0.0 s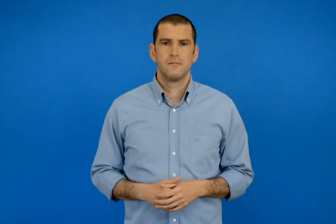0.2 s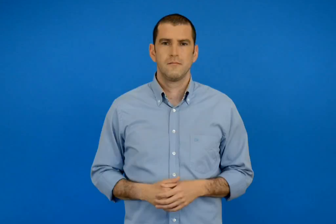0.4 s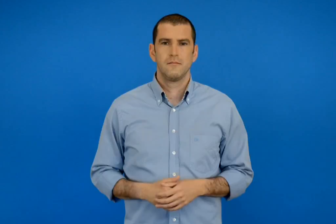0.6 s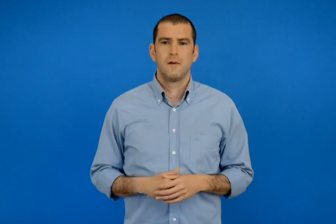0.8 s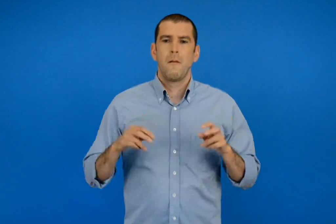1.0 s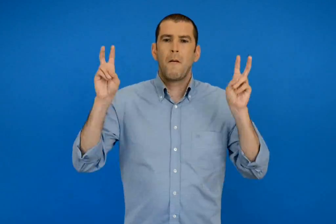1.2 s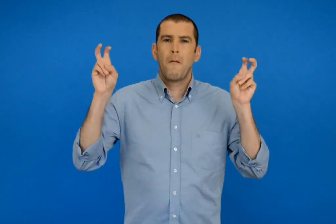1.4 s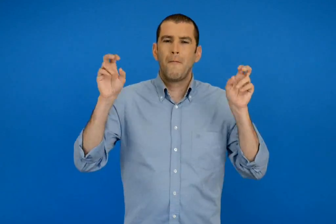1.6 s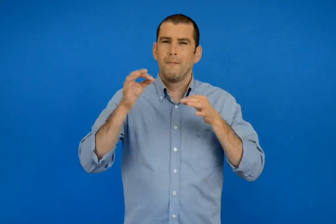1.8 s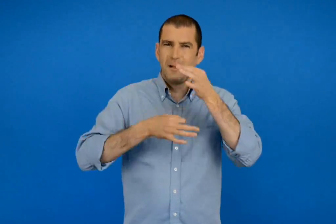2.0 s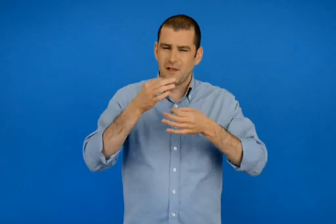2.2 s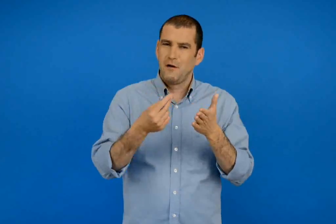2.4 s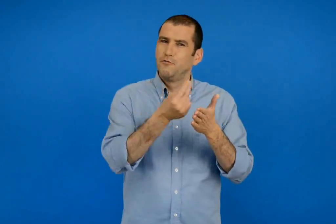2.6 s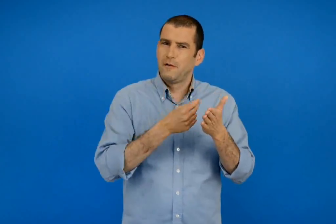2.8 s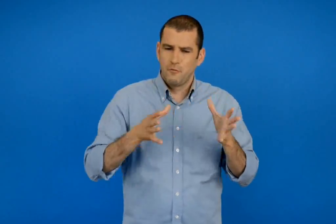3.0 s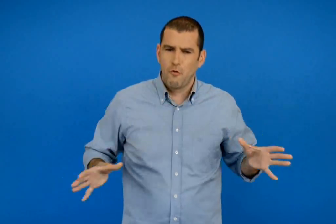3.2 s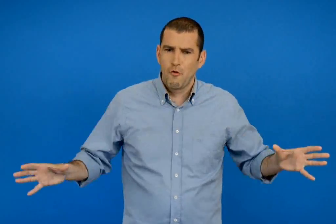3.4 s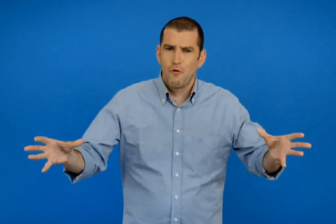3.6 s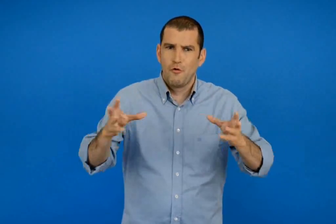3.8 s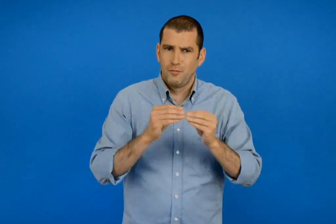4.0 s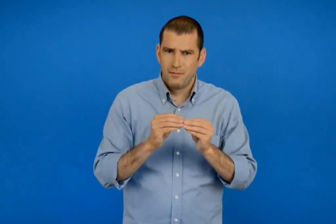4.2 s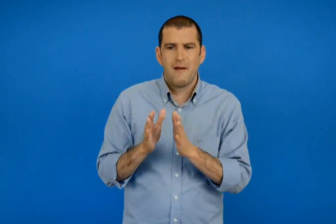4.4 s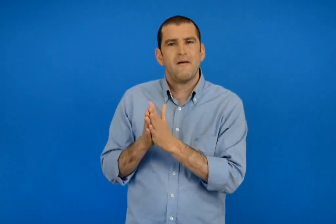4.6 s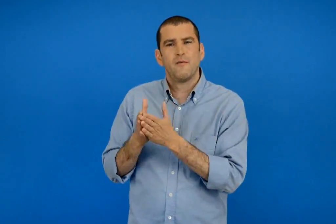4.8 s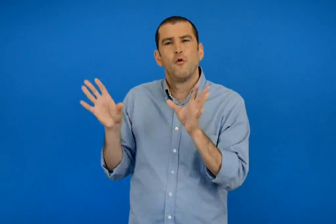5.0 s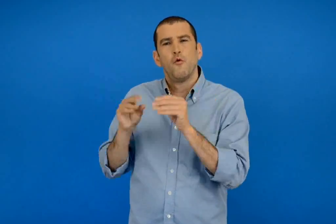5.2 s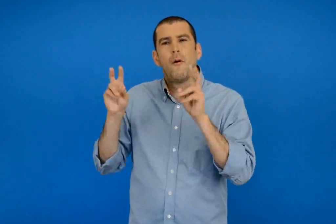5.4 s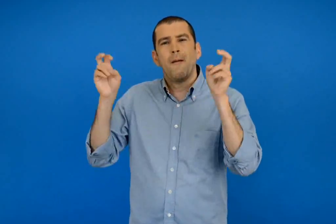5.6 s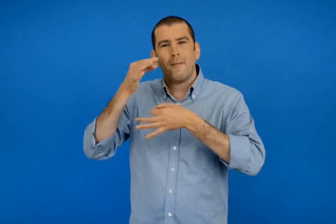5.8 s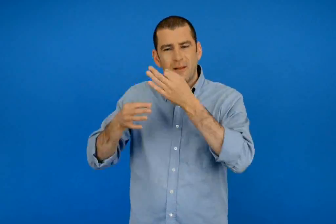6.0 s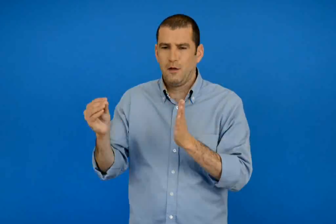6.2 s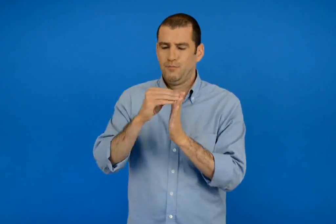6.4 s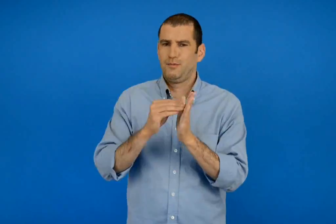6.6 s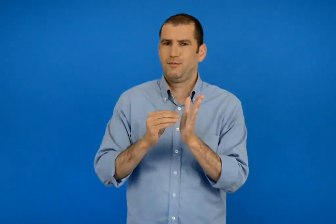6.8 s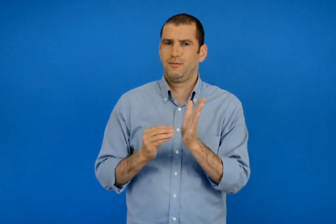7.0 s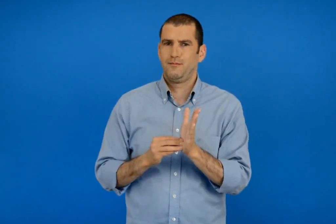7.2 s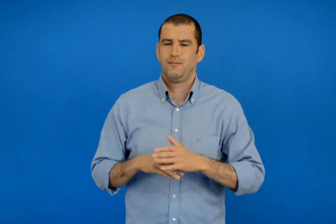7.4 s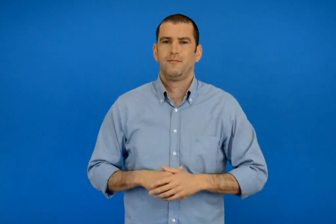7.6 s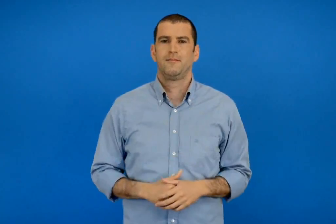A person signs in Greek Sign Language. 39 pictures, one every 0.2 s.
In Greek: συγκεντρώνουμε όλες τις παροιμίες με τις ζωγραφιές και φτιάχνουμε το βιβλίο παροιμιών
